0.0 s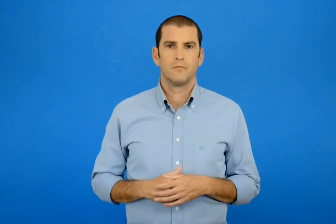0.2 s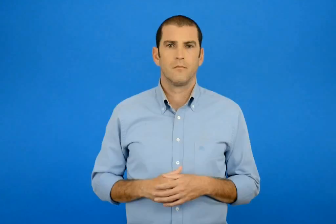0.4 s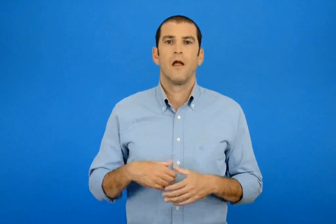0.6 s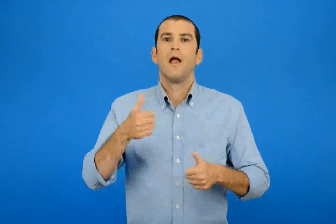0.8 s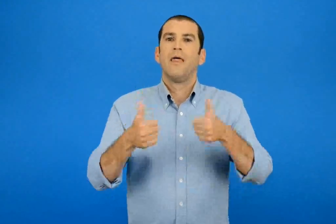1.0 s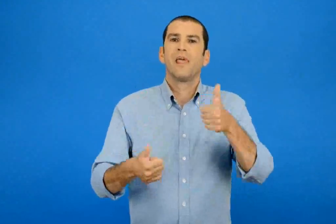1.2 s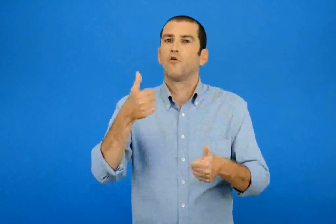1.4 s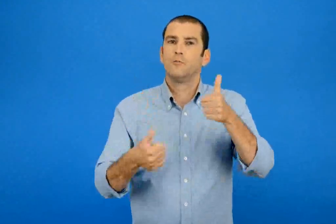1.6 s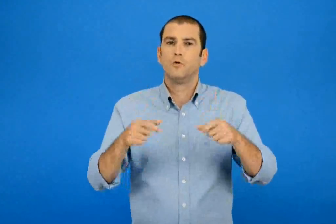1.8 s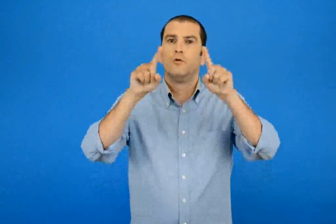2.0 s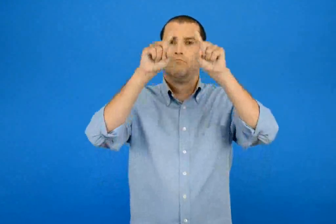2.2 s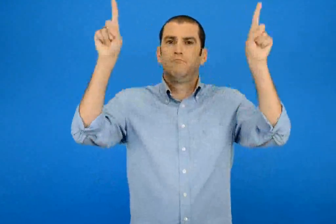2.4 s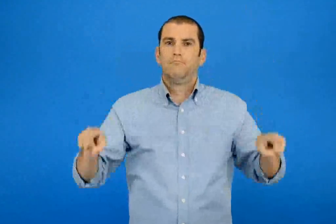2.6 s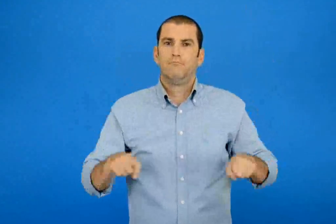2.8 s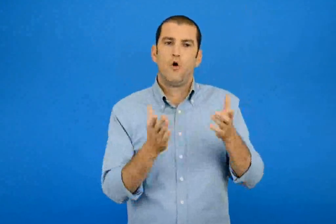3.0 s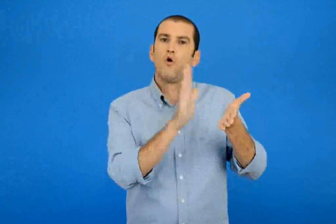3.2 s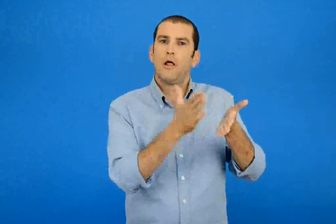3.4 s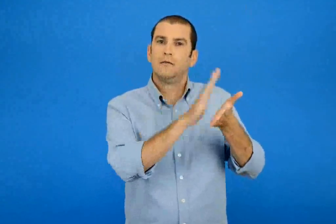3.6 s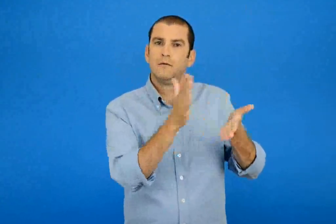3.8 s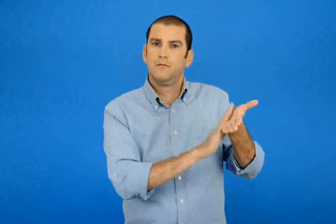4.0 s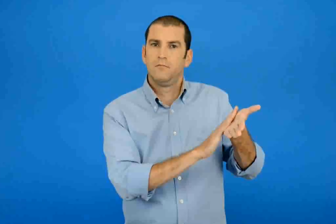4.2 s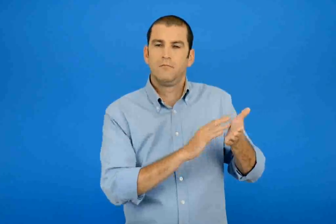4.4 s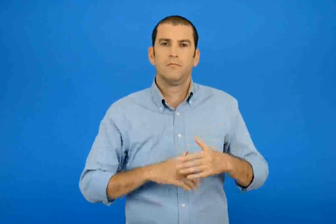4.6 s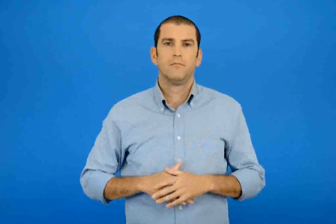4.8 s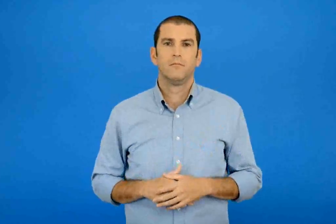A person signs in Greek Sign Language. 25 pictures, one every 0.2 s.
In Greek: διαγωνισμός κολάζ
